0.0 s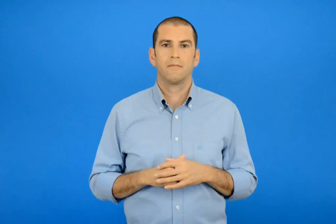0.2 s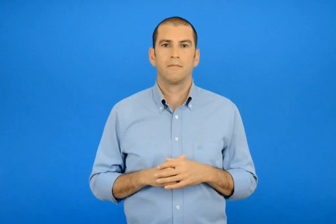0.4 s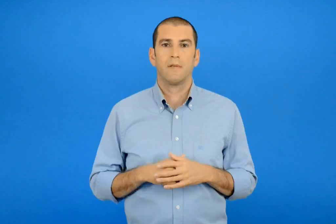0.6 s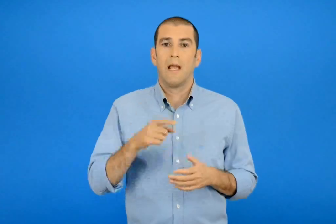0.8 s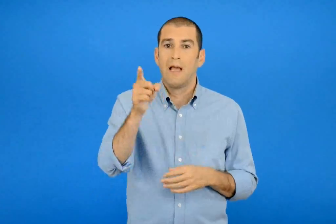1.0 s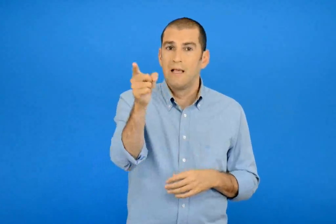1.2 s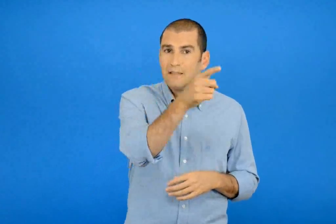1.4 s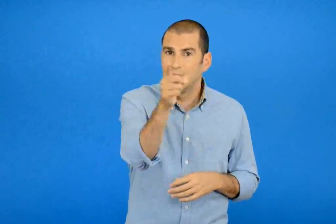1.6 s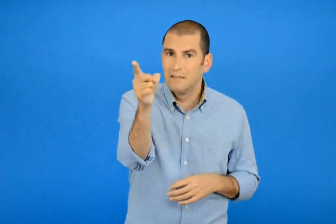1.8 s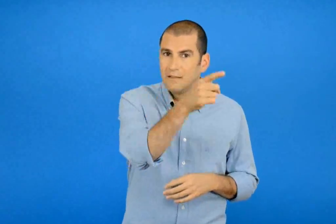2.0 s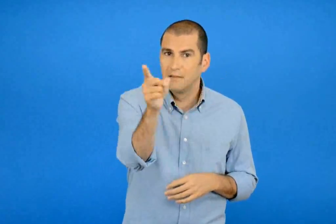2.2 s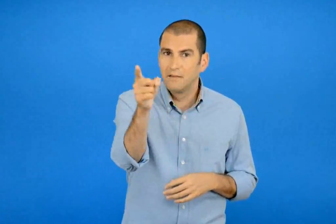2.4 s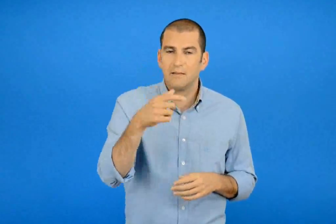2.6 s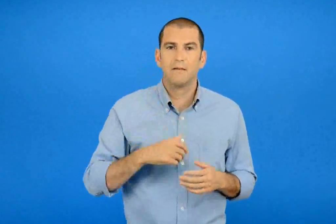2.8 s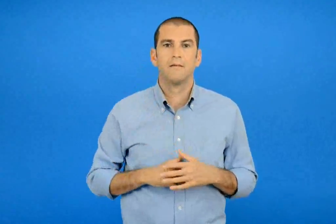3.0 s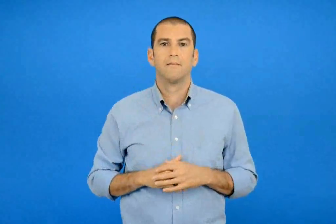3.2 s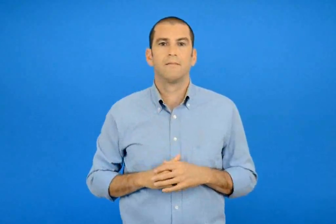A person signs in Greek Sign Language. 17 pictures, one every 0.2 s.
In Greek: εσείς
